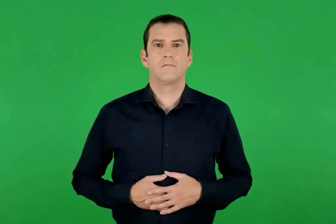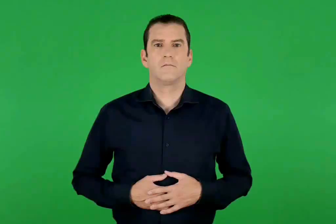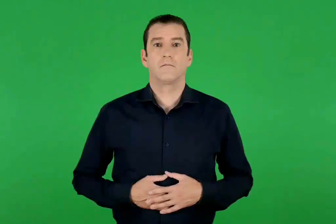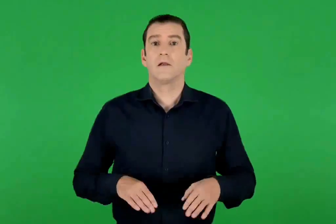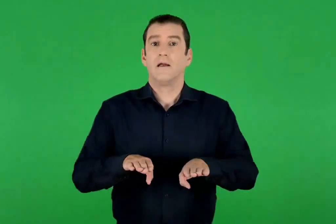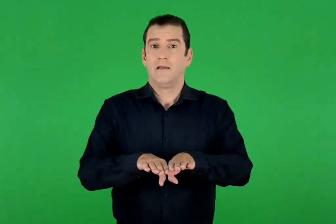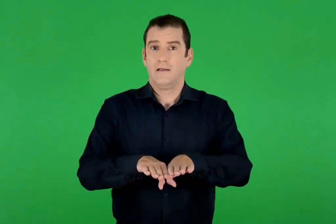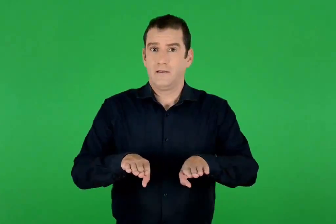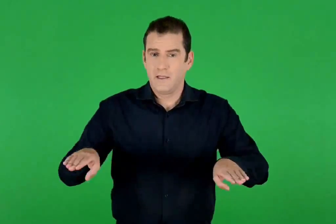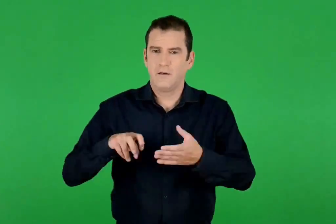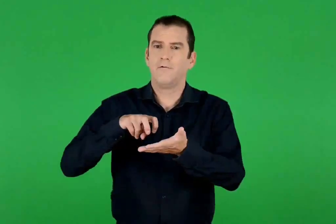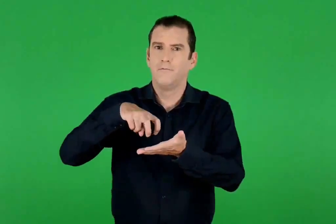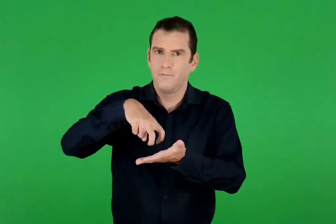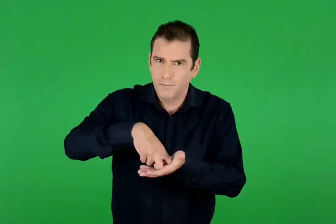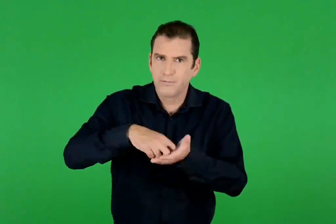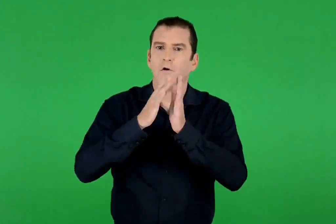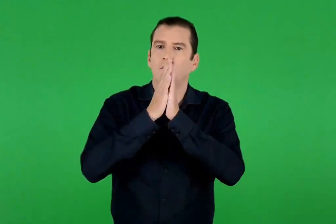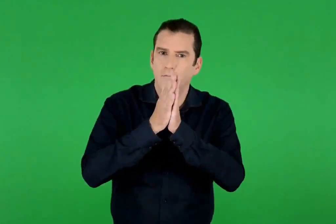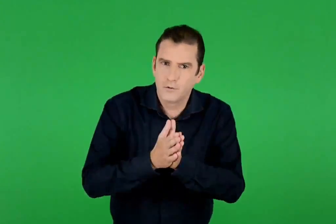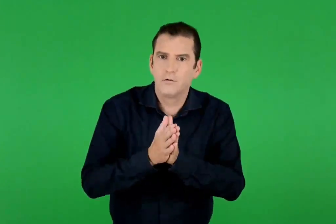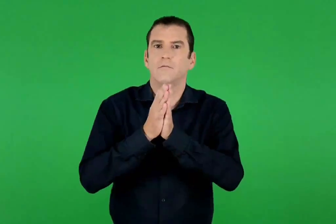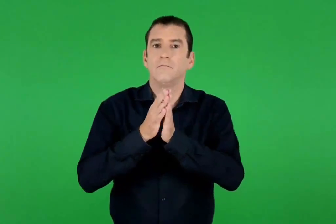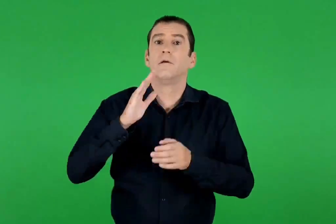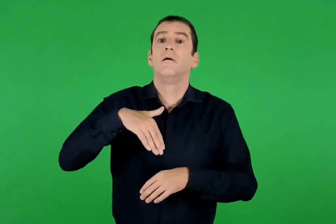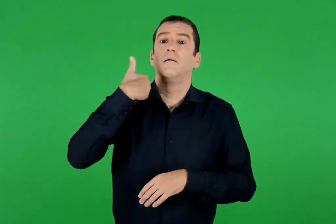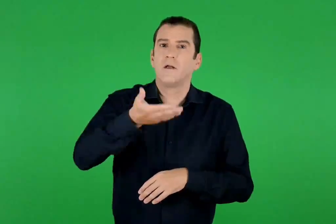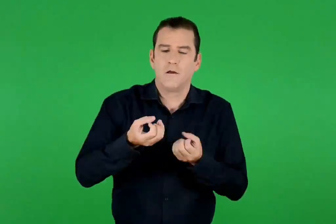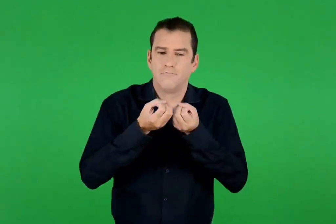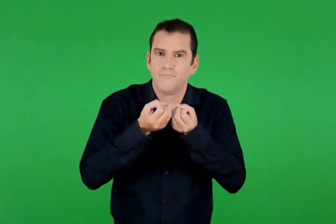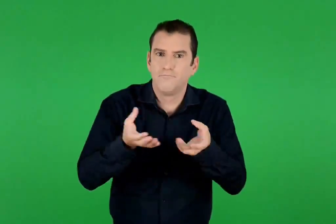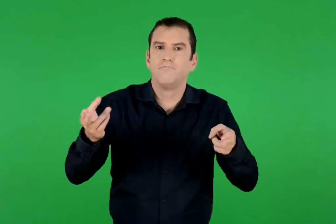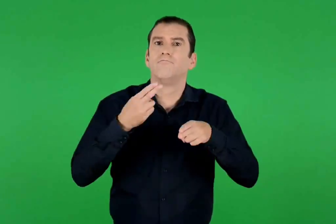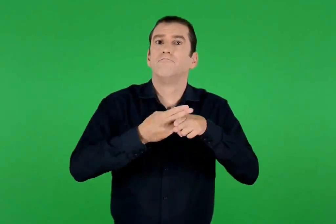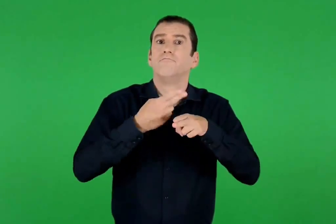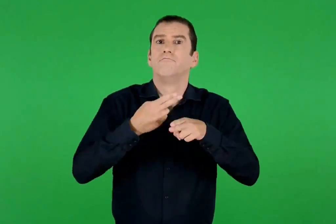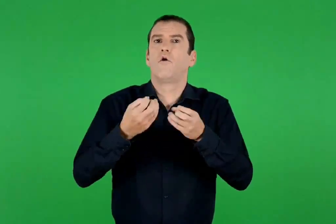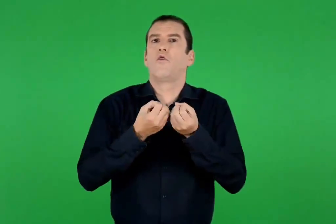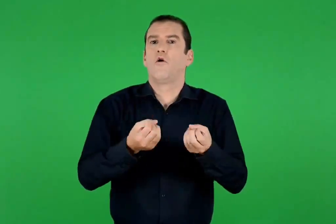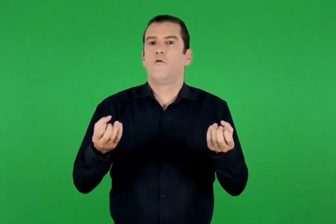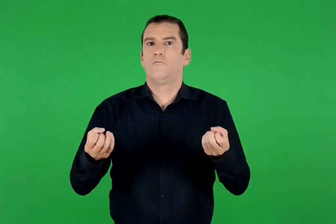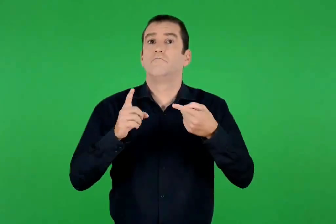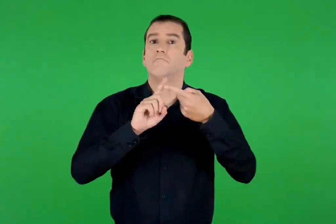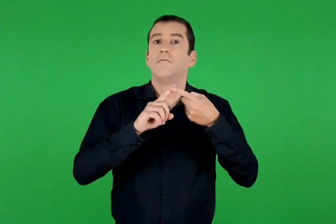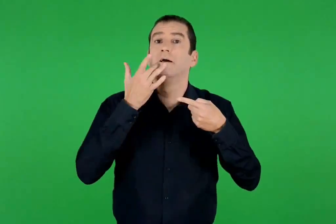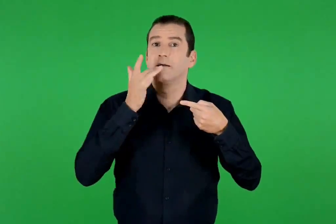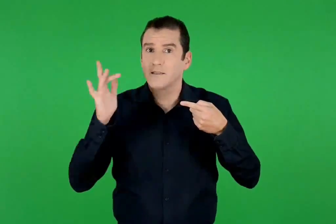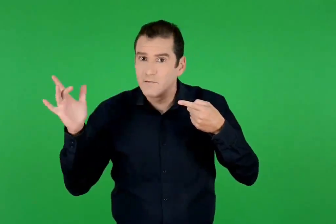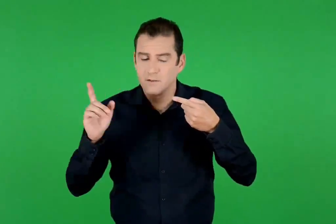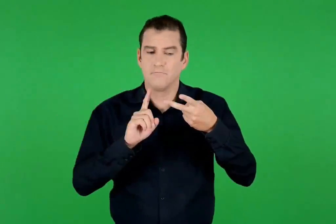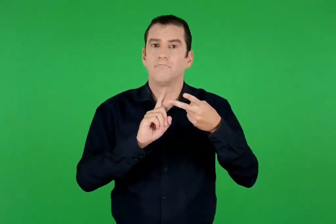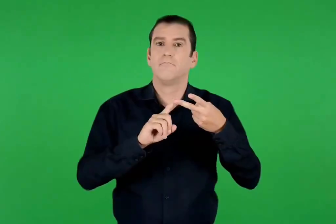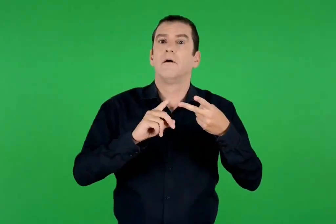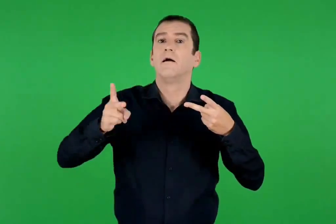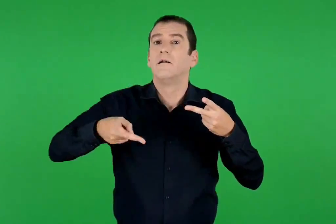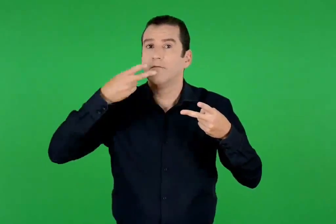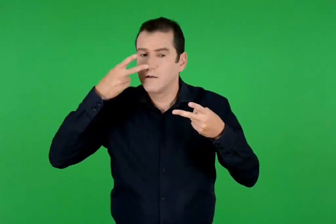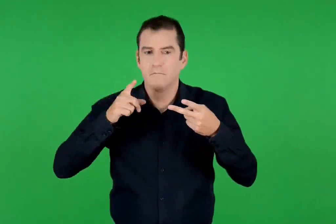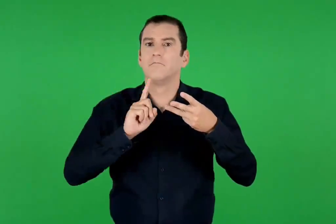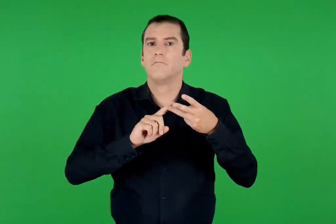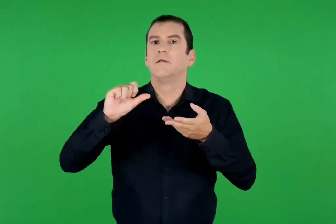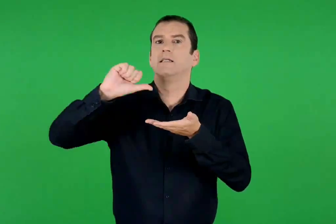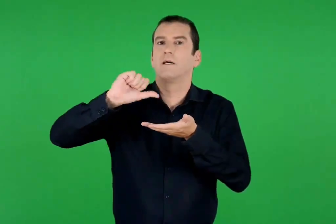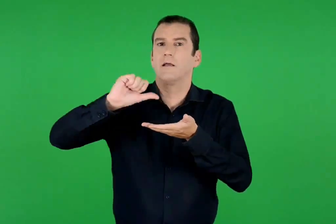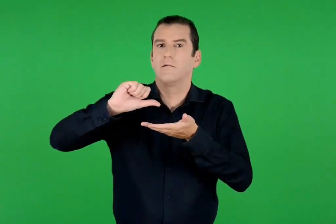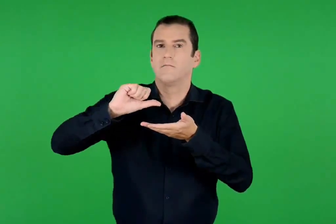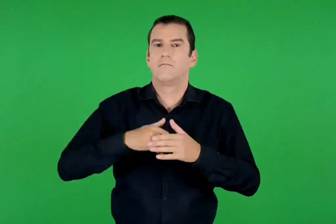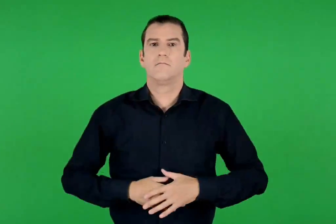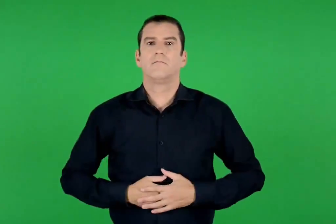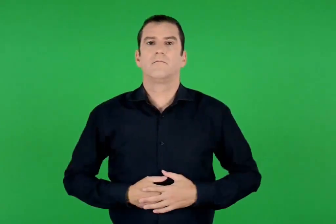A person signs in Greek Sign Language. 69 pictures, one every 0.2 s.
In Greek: έπεσαν στη γη και το προσκύνησαν. ύστερα του πρόσφεραν πολύτιμα δώρα χρυσάφι , λιβάνι και σμύρνα
